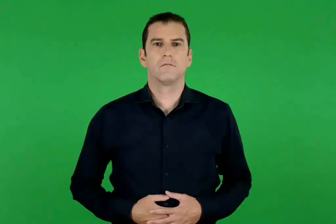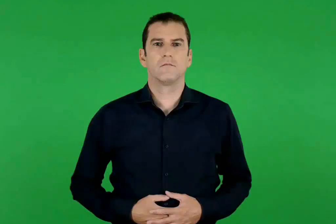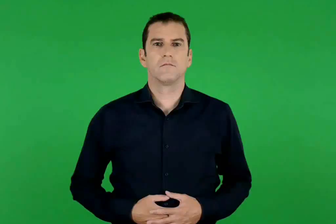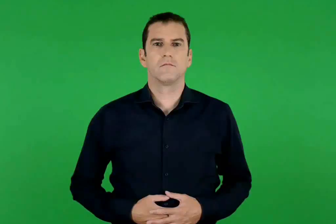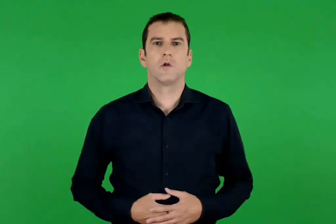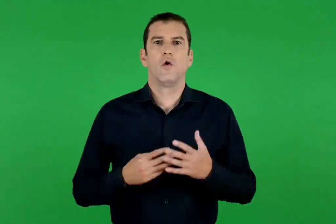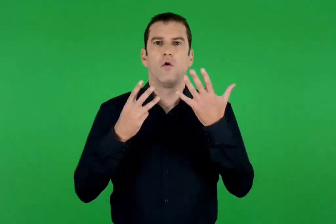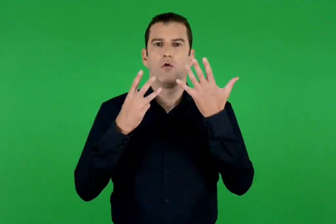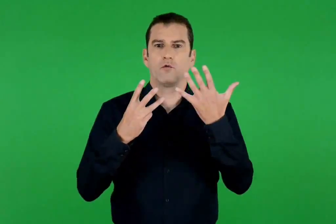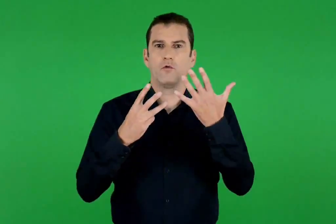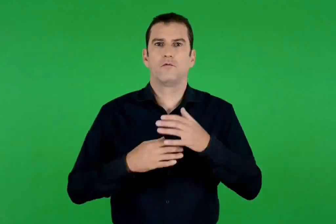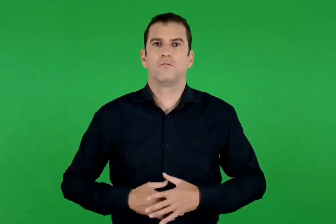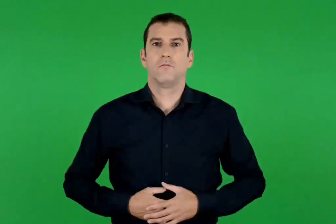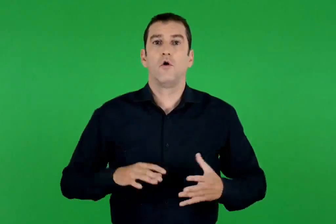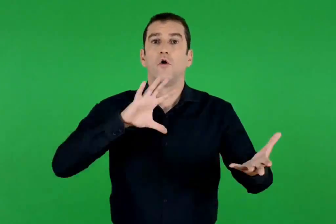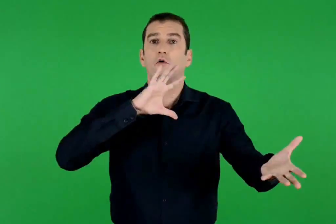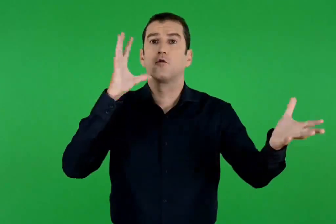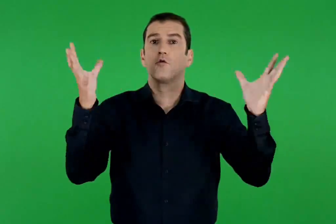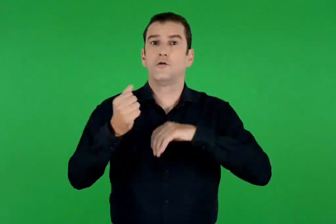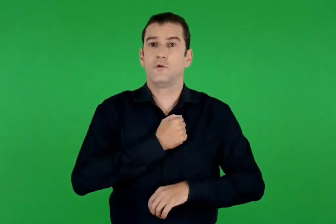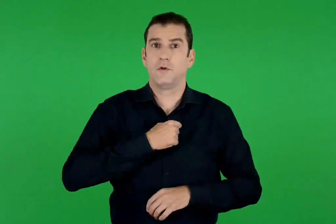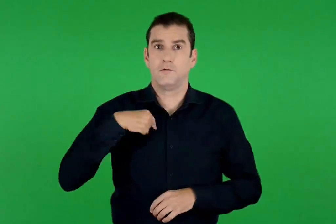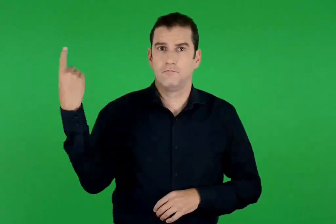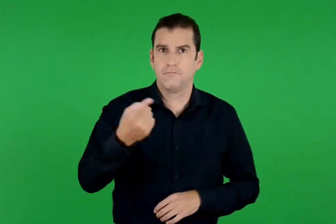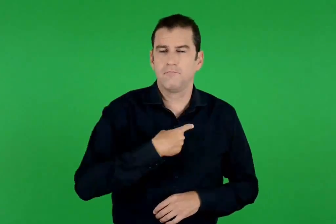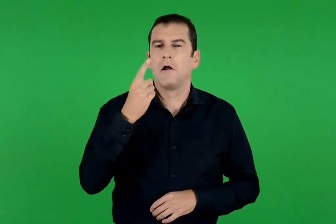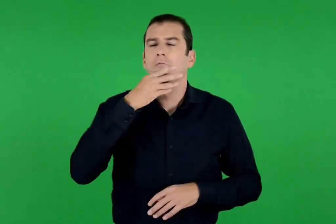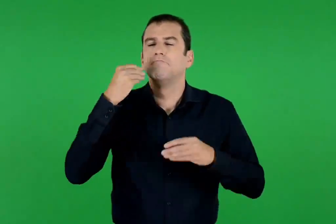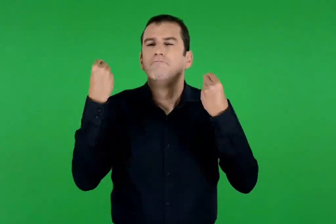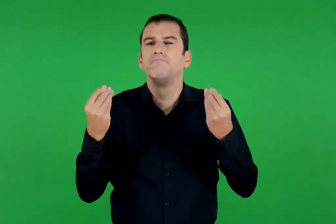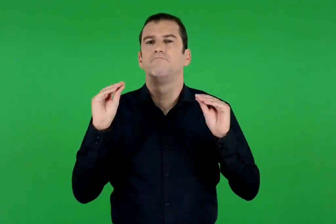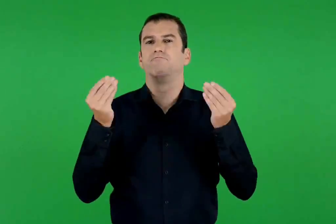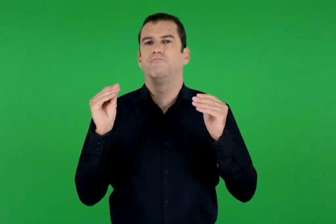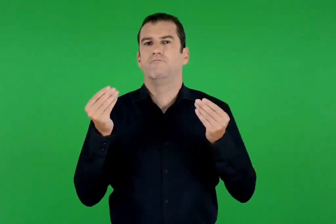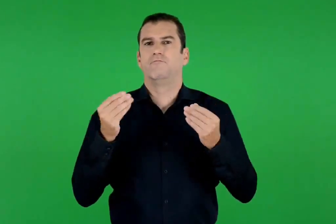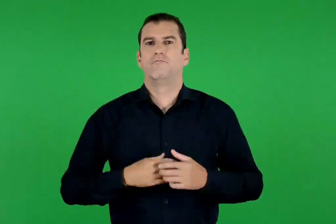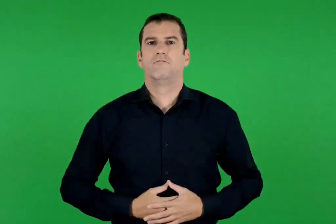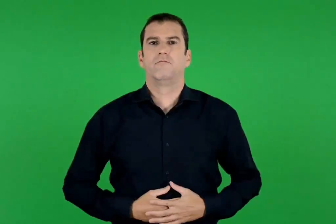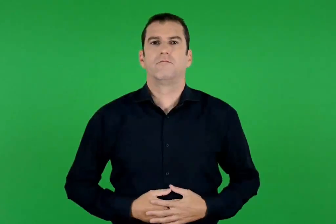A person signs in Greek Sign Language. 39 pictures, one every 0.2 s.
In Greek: 8. ο κόσμος μας , ένα στολίδι
